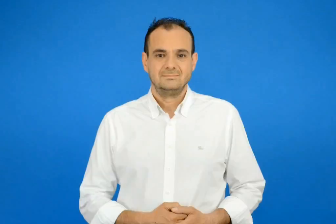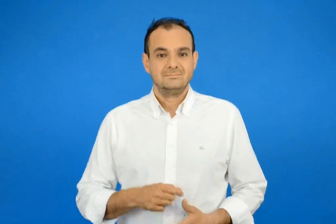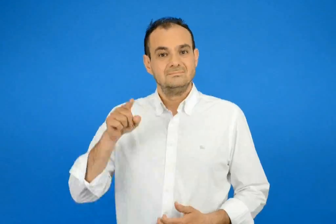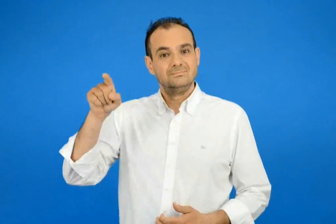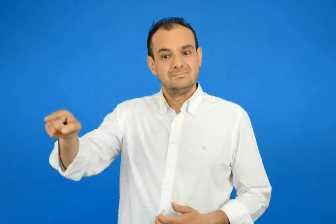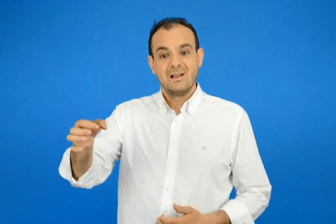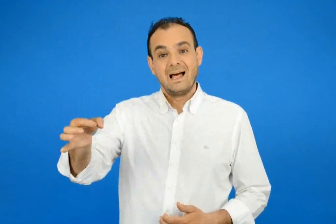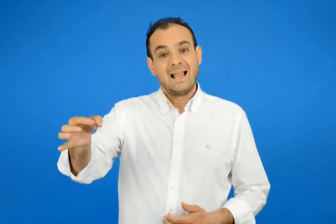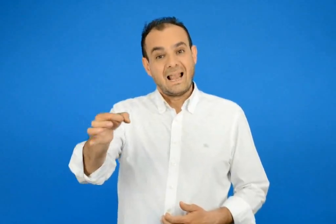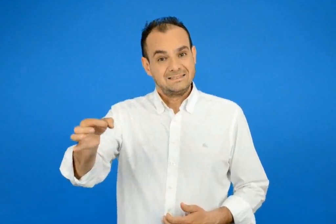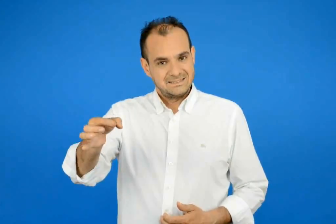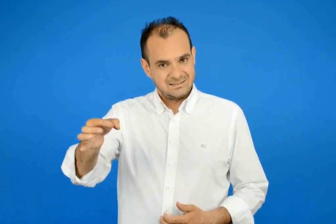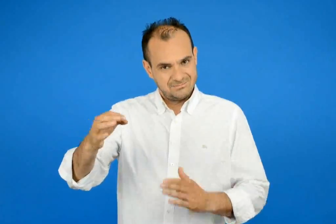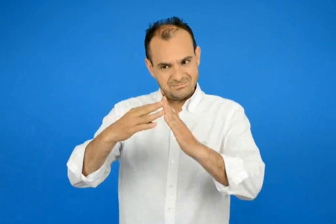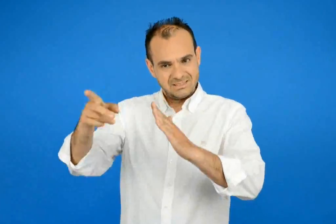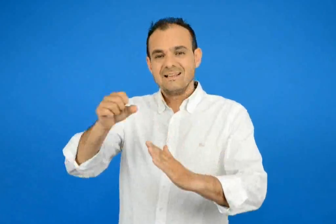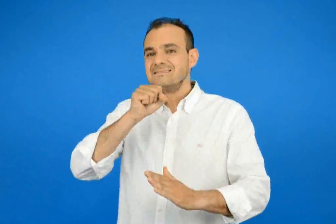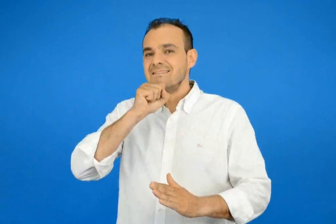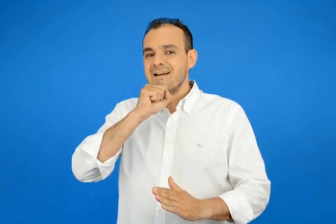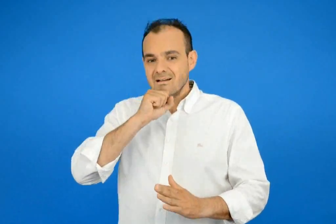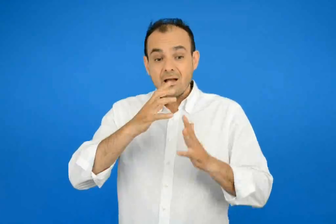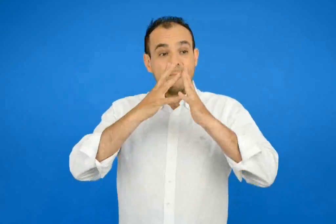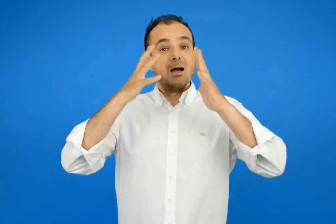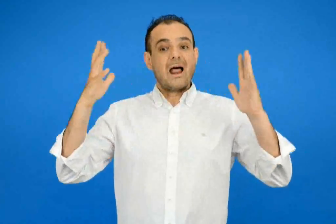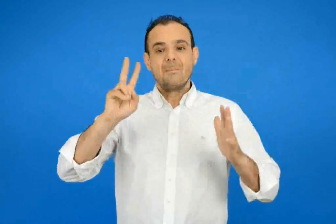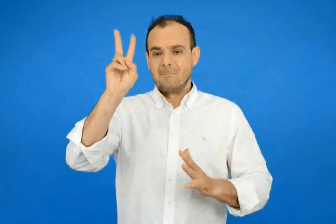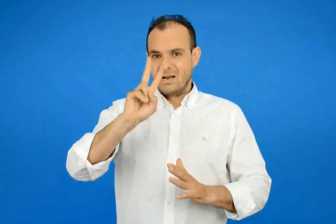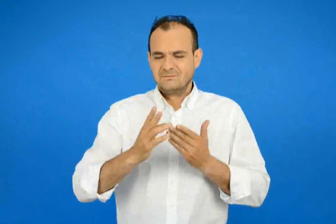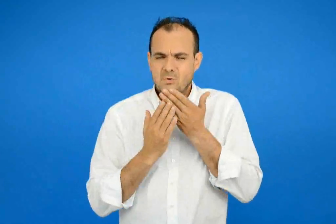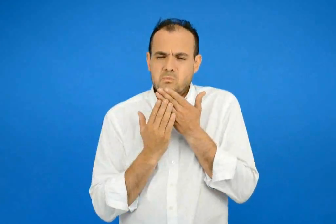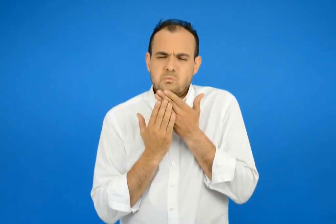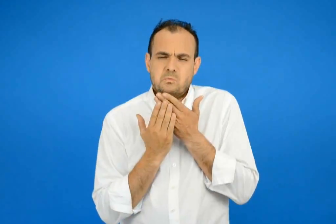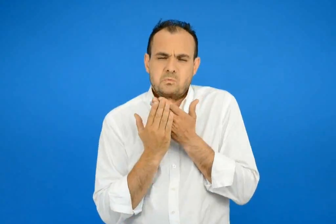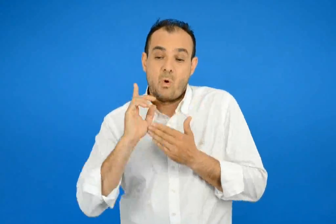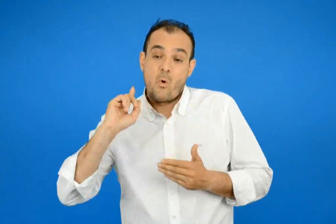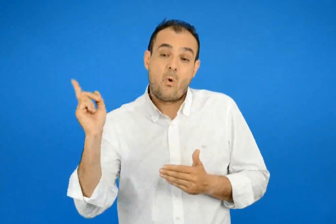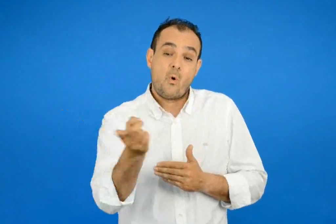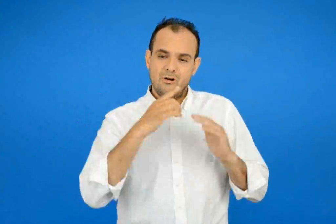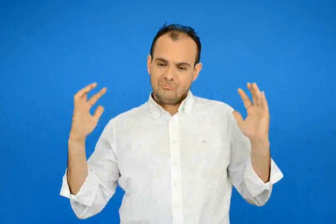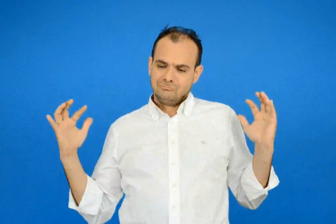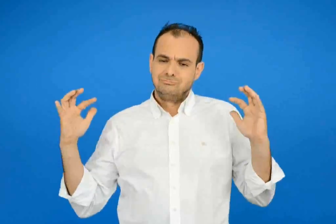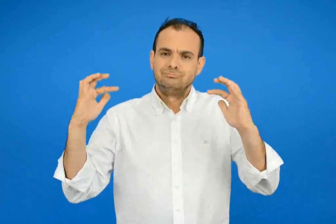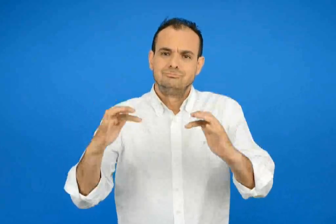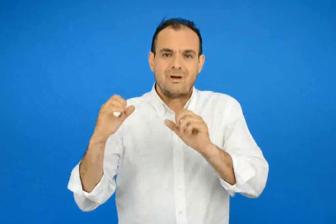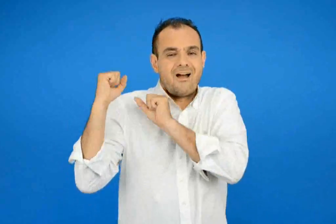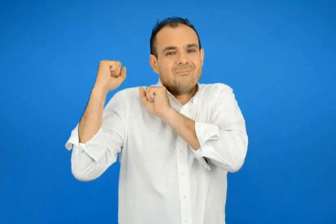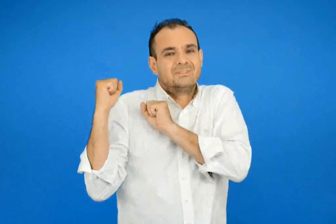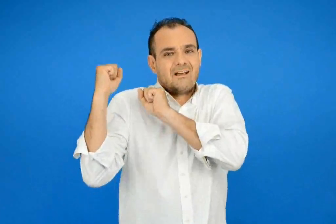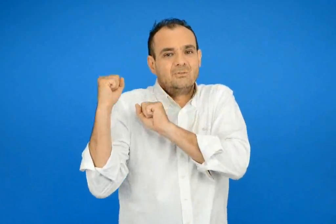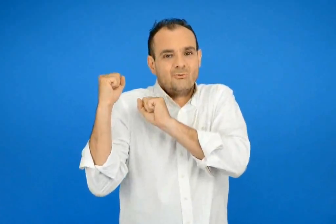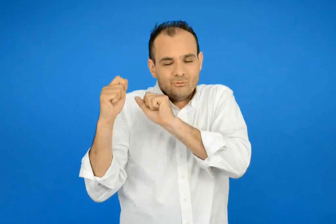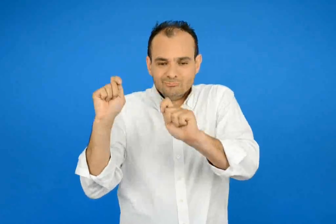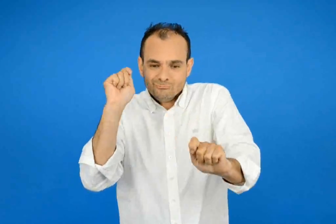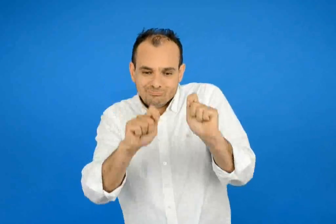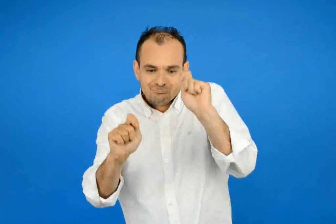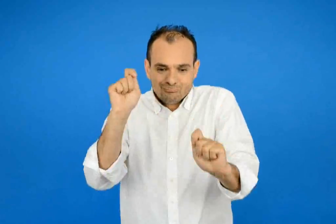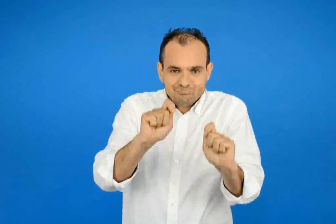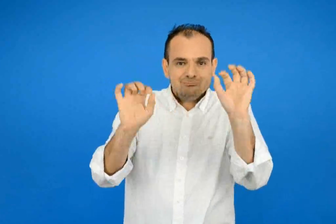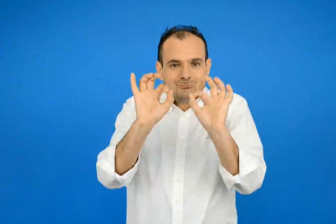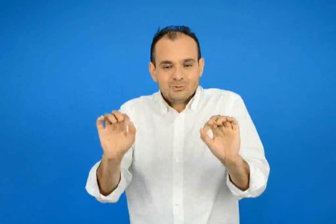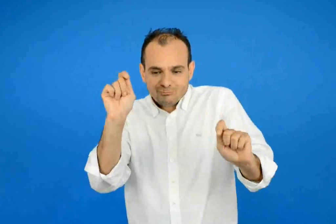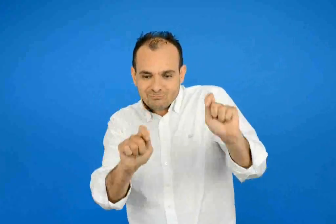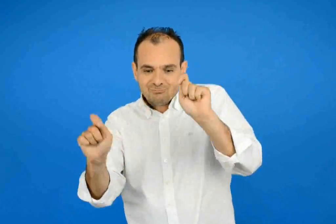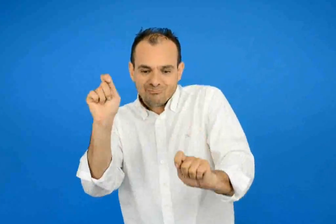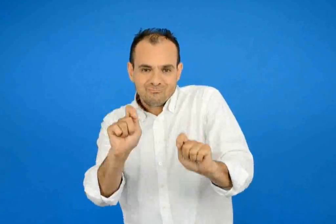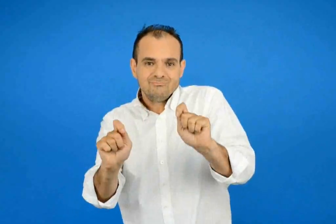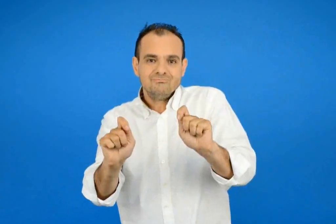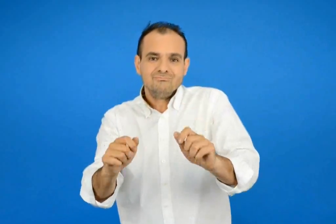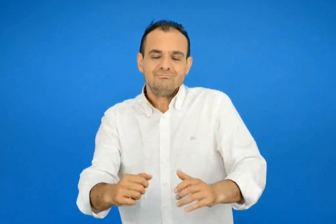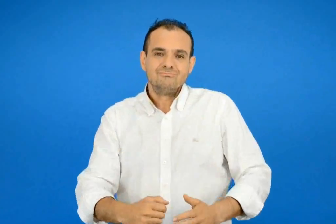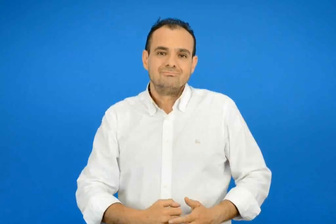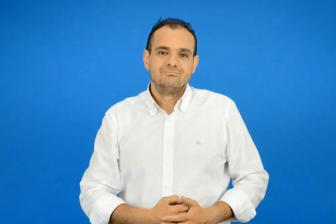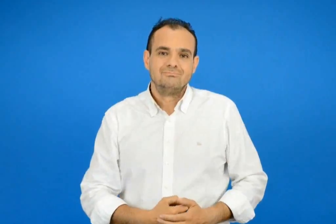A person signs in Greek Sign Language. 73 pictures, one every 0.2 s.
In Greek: στο νησί της γιαγιάς τη μεγάλη παρασκευή από το πρωί όλοι ετοιμάζονται για τον επιτάφιο
